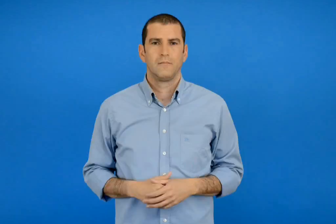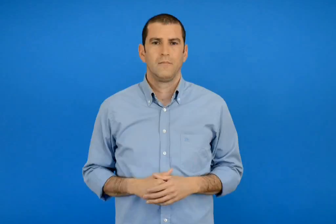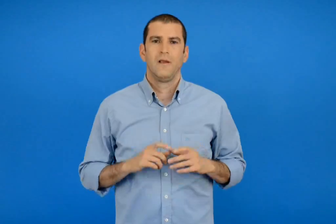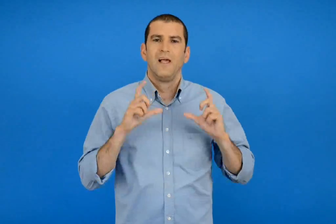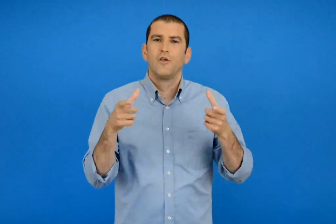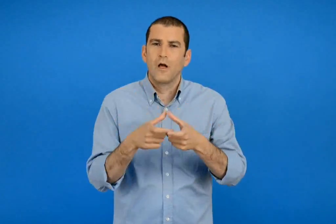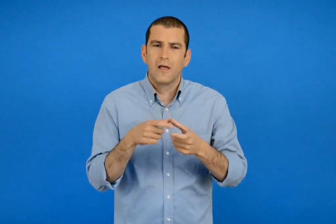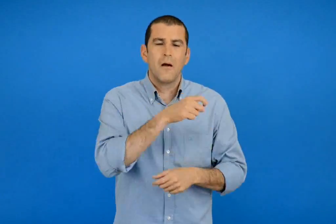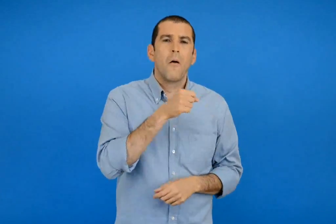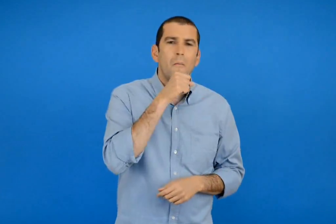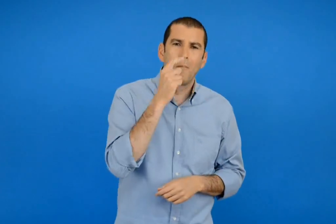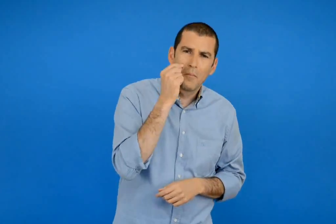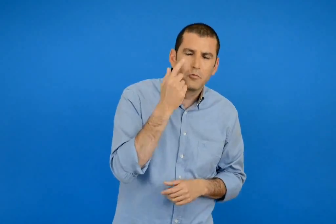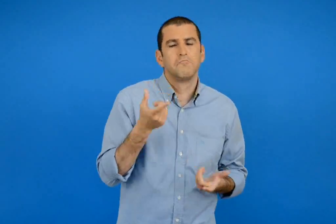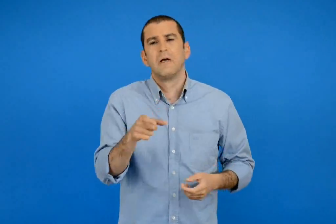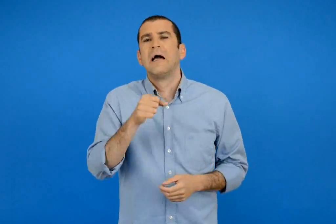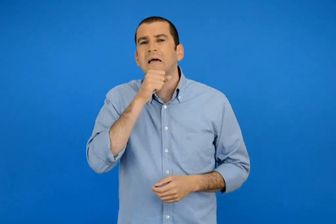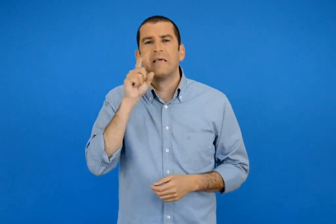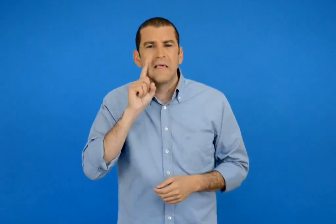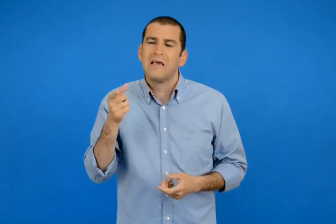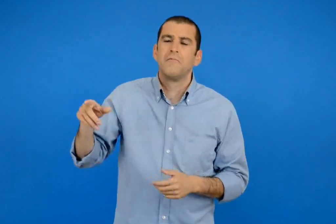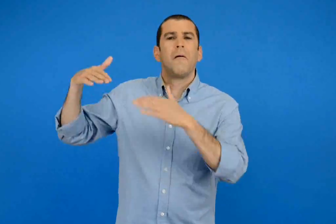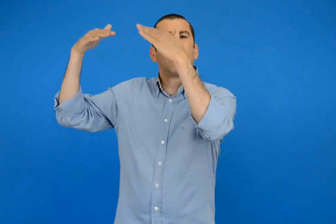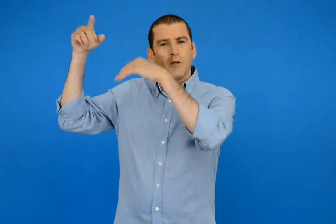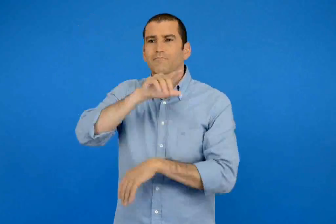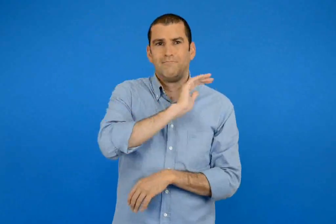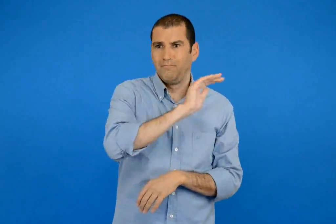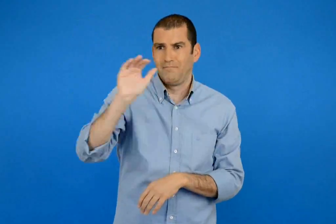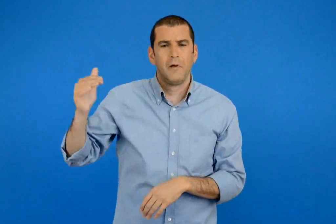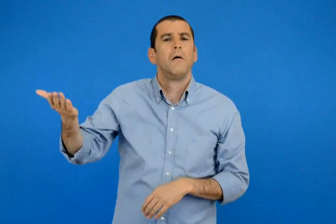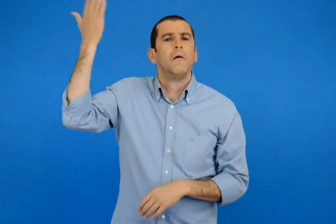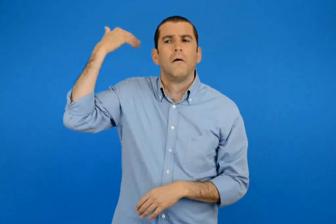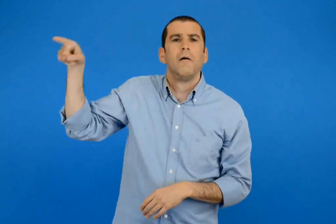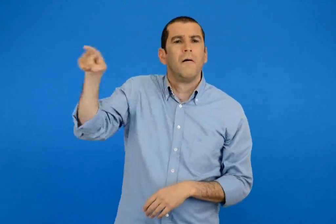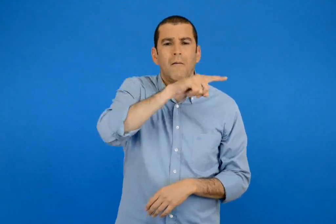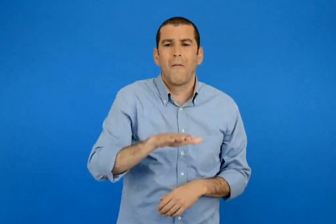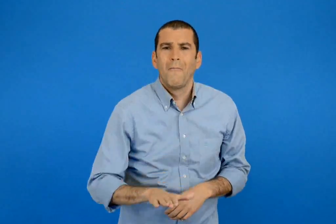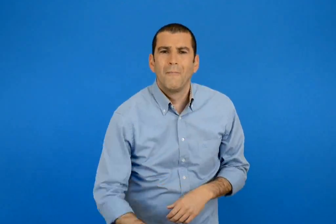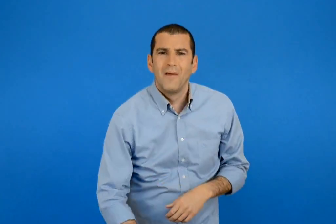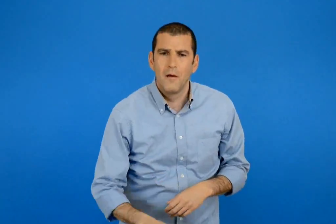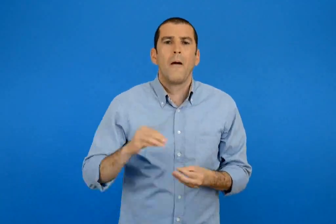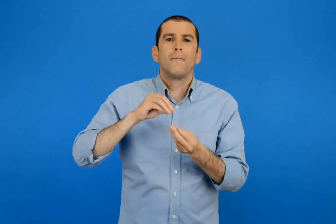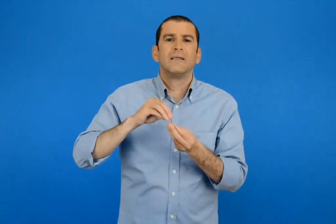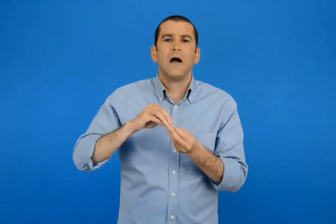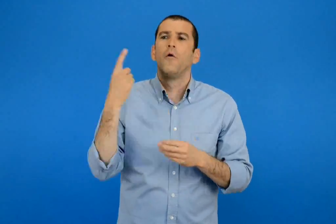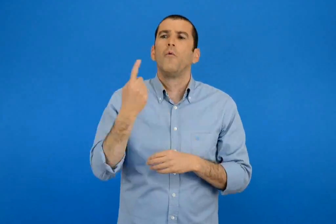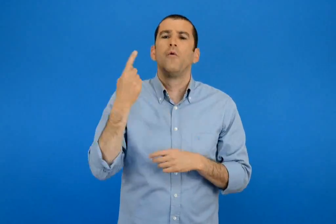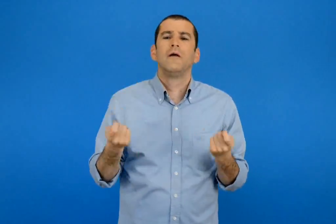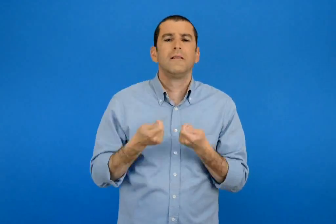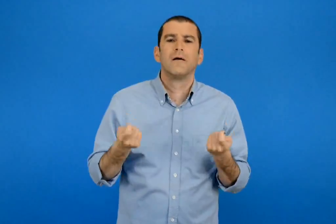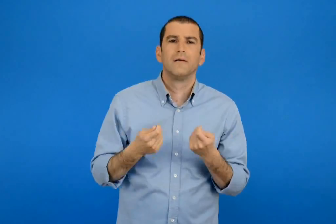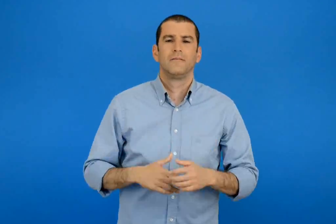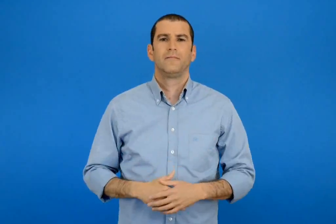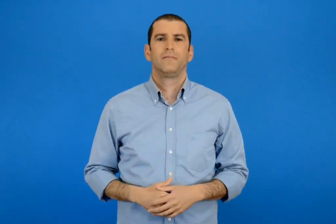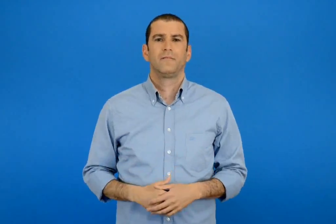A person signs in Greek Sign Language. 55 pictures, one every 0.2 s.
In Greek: ρωτάμε τη γιαγιά και τον παππού η τους μεγαλύτερους στην οικογένεια μας πως συνήθιζαν να περνούν το πάσχα όταν ήταν παιδιά
